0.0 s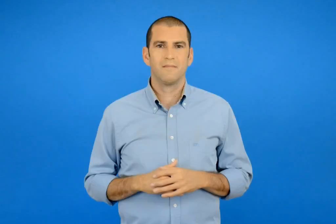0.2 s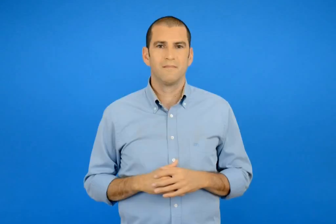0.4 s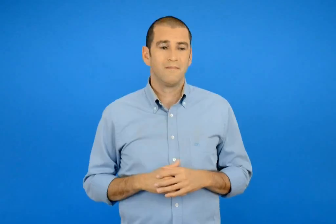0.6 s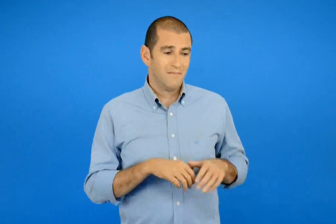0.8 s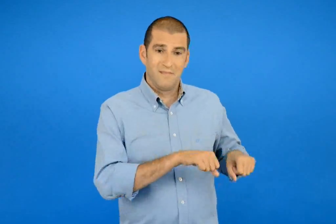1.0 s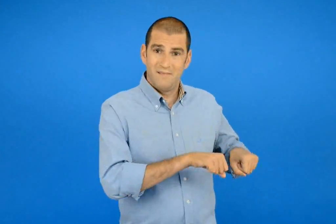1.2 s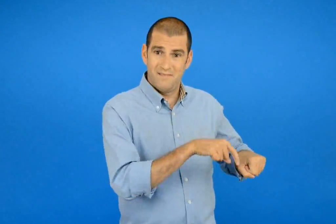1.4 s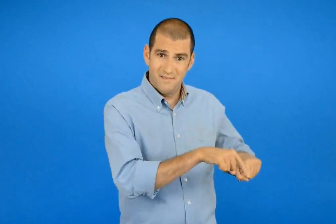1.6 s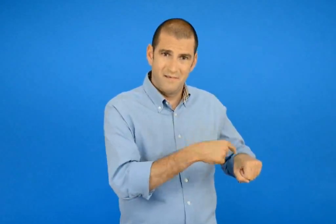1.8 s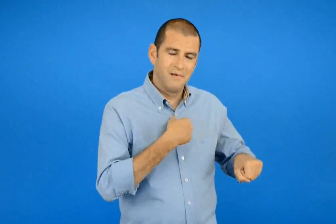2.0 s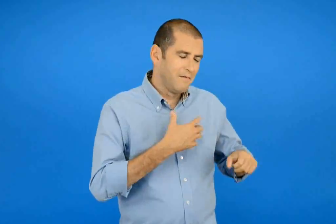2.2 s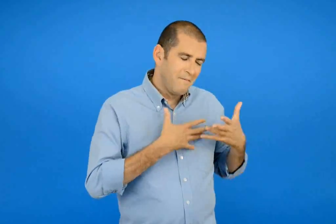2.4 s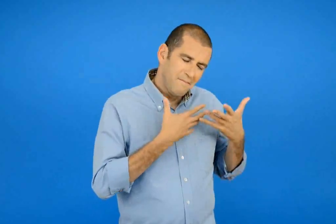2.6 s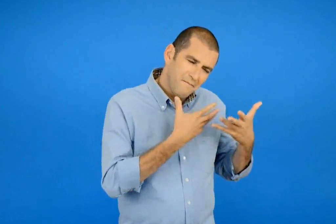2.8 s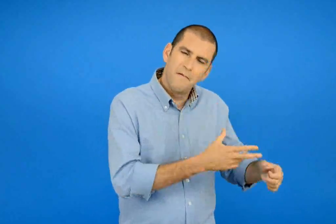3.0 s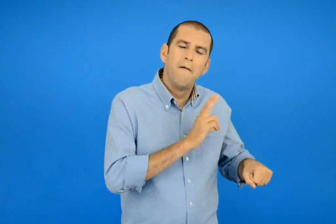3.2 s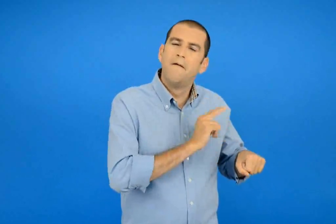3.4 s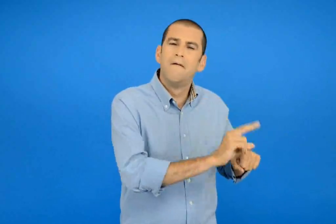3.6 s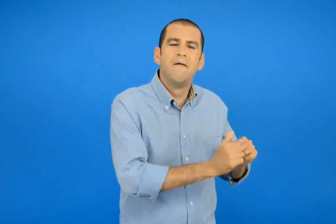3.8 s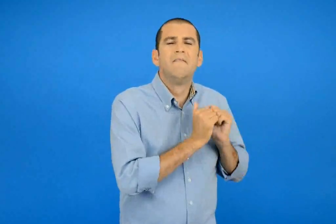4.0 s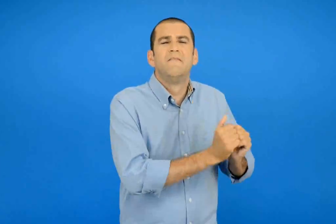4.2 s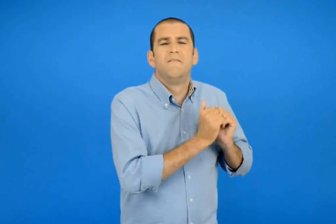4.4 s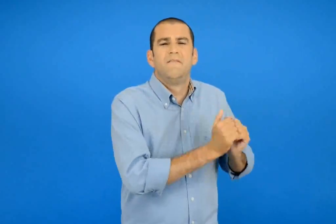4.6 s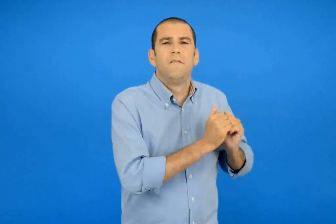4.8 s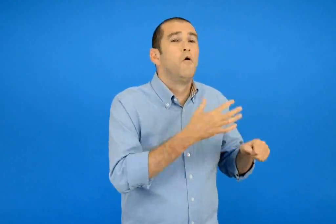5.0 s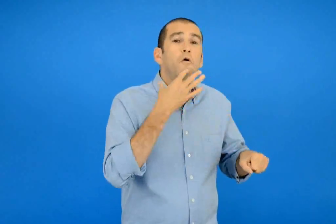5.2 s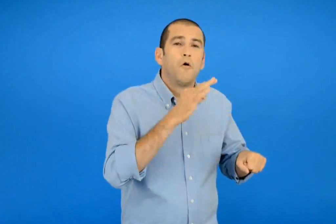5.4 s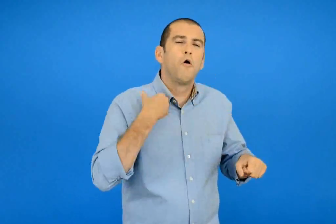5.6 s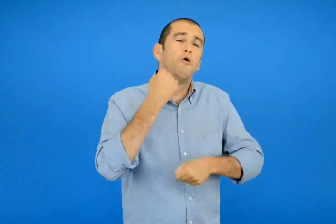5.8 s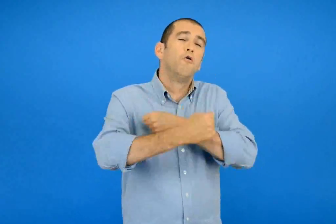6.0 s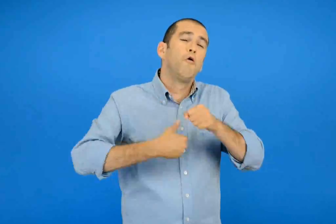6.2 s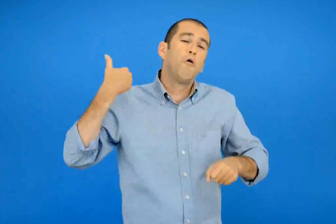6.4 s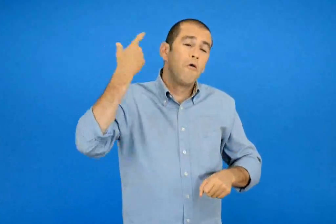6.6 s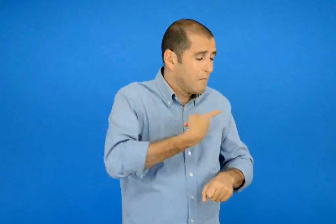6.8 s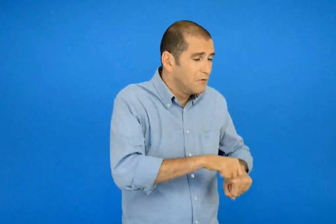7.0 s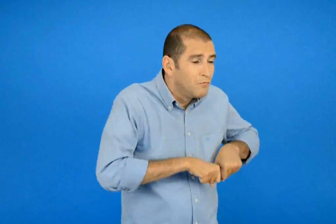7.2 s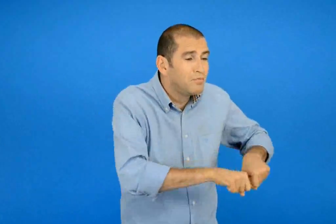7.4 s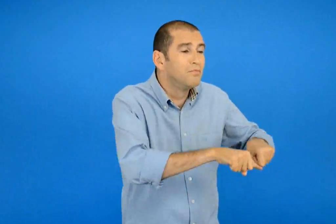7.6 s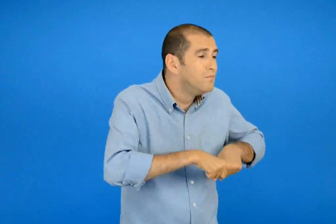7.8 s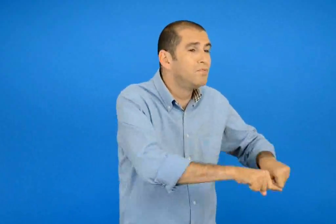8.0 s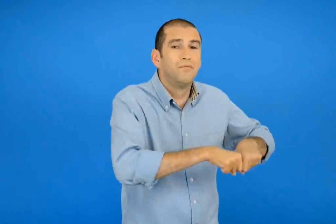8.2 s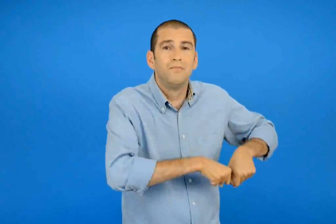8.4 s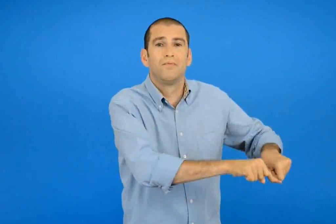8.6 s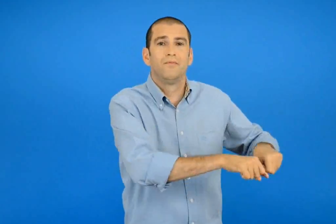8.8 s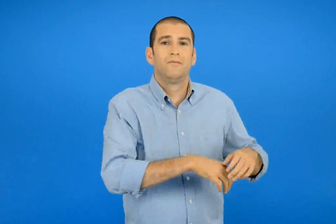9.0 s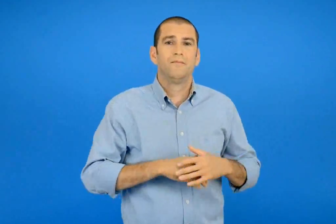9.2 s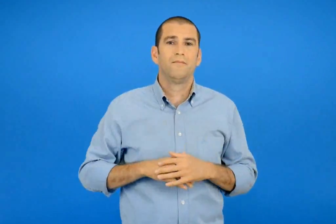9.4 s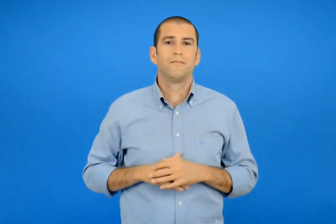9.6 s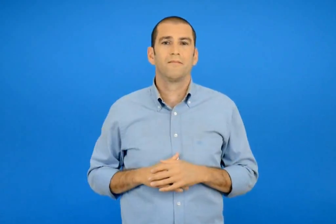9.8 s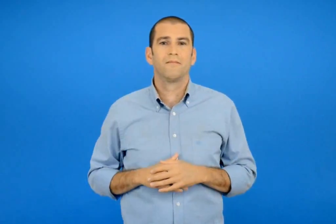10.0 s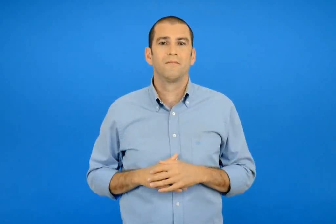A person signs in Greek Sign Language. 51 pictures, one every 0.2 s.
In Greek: το αγαπώ σαν να είναι φίλος μου γιατί το είχα μαζί μου παντού για πολλά χρονιά
